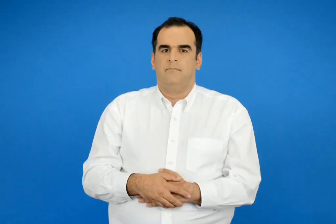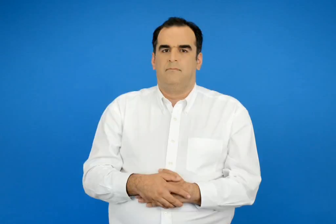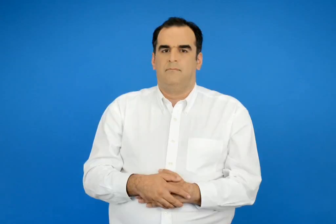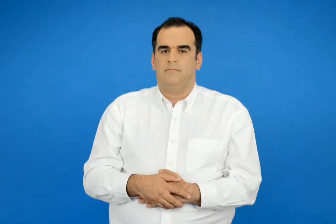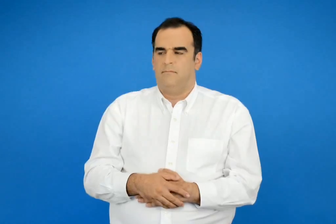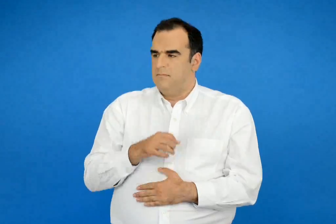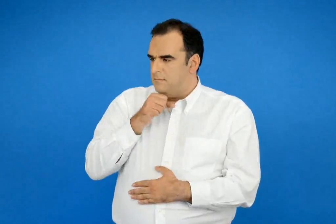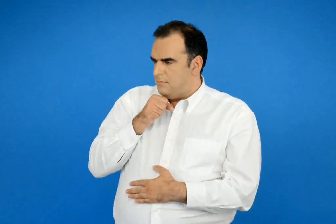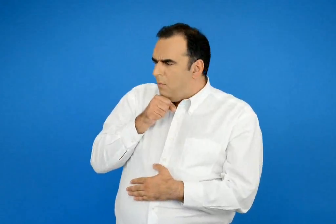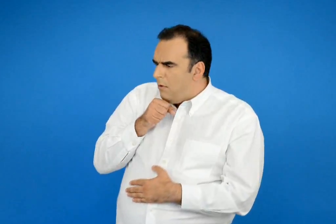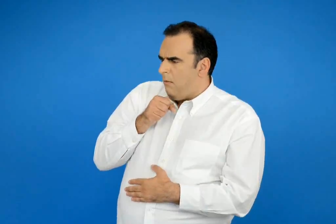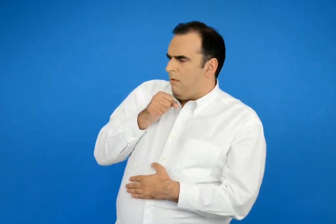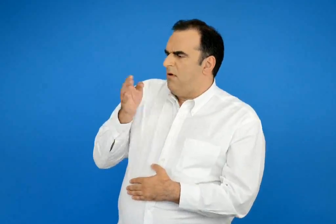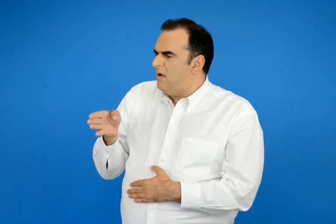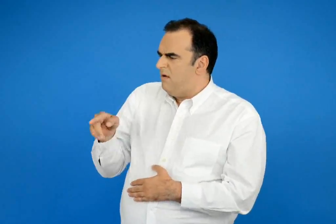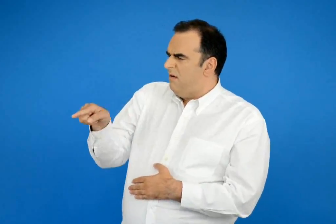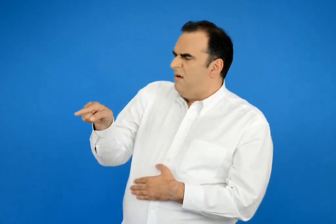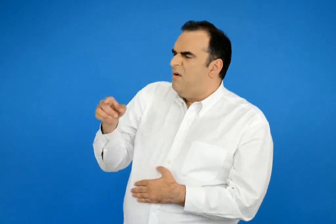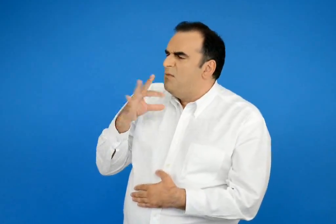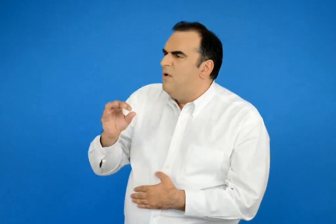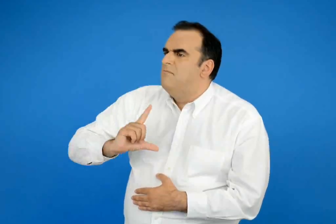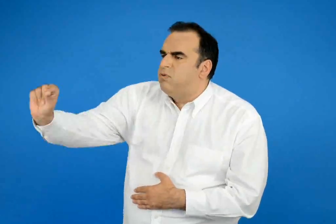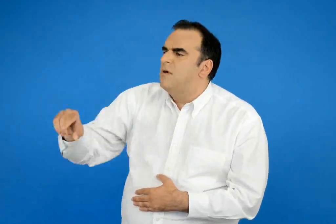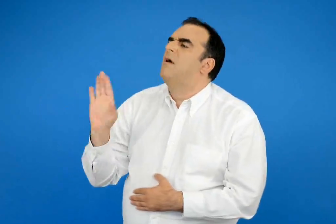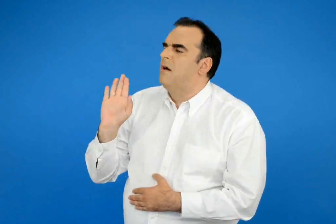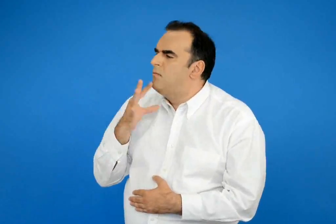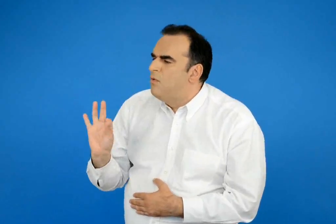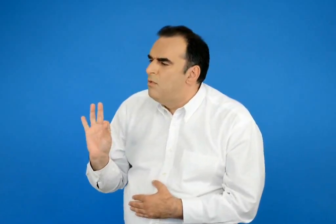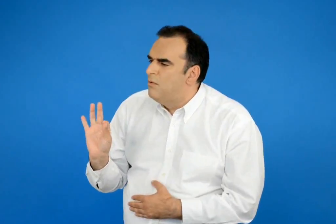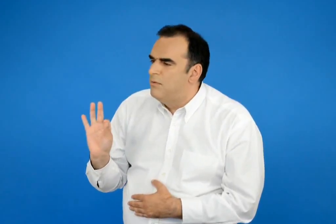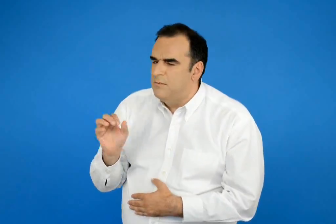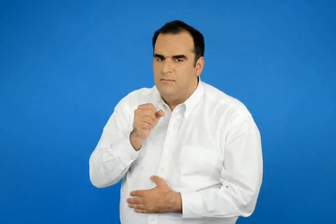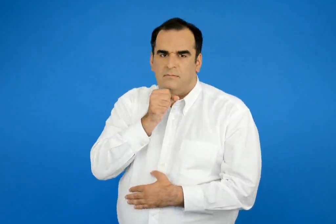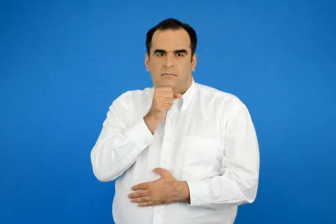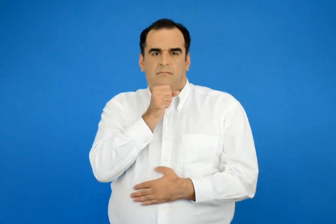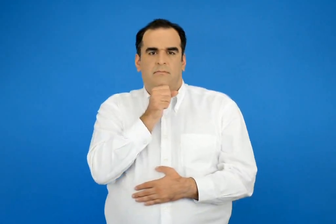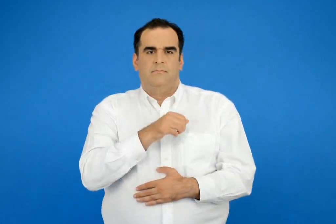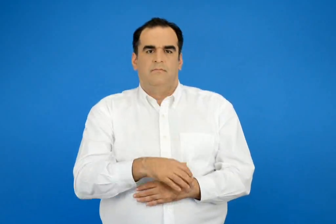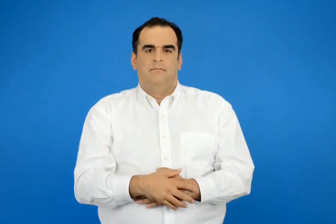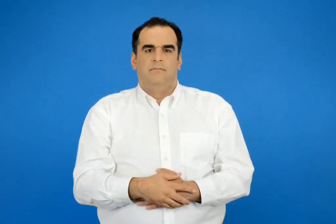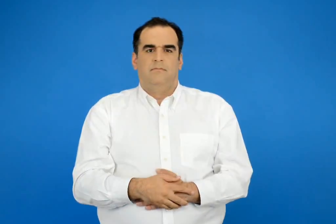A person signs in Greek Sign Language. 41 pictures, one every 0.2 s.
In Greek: γιατί δεν τρέχεις καραγκιόζη ;
